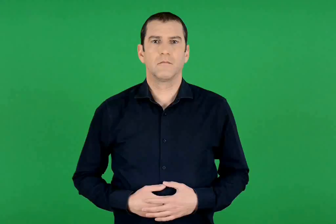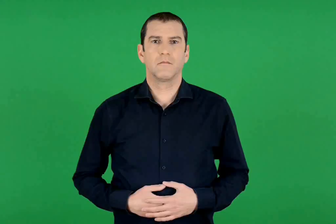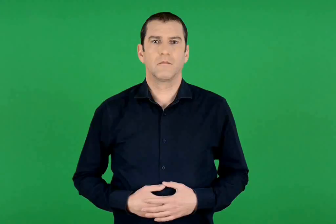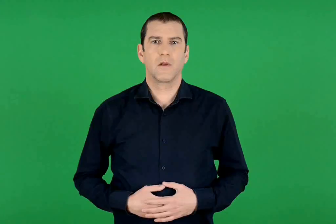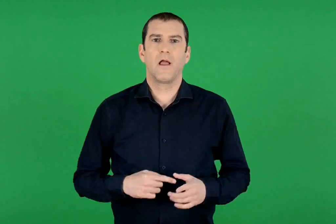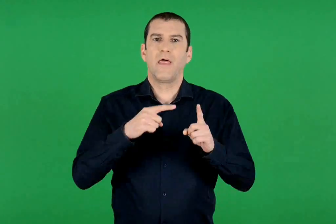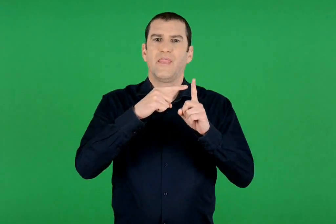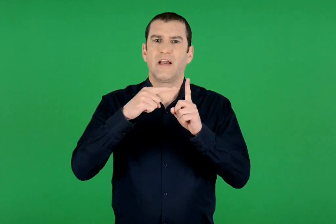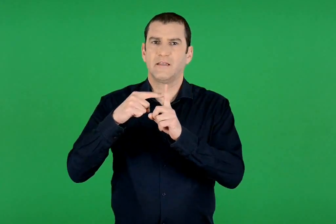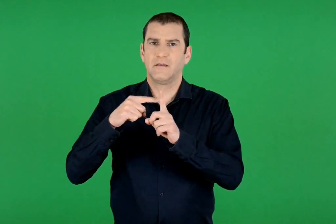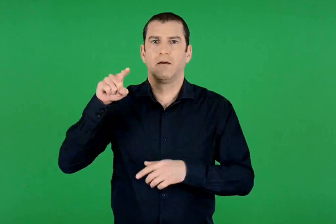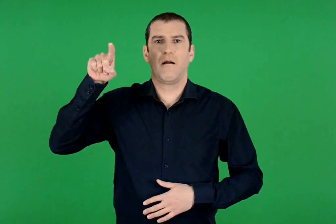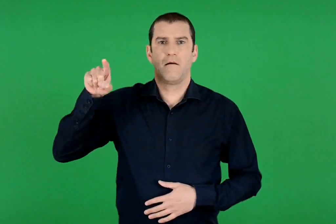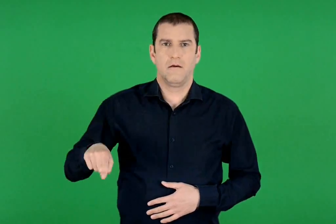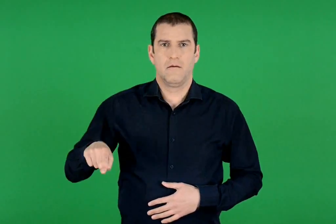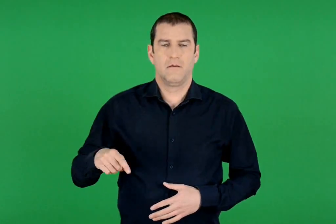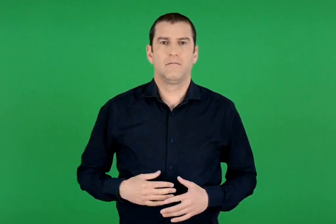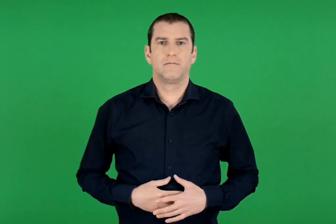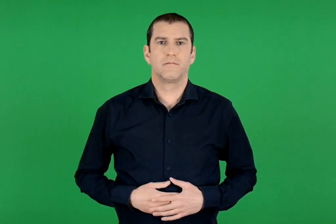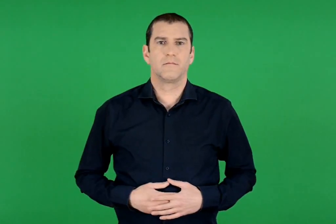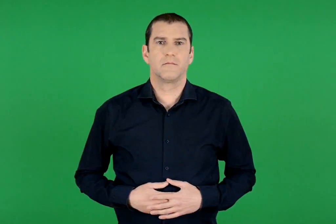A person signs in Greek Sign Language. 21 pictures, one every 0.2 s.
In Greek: διαιρέσεις ι
